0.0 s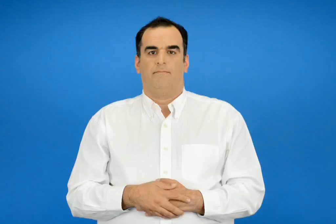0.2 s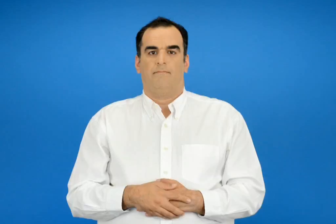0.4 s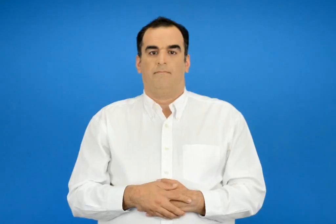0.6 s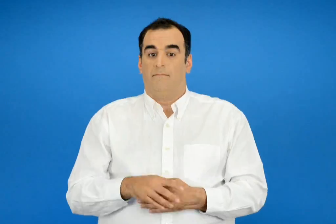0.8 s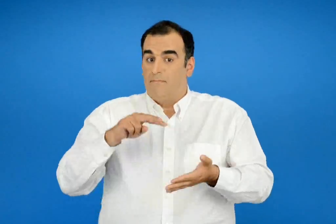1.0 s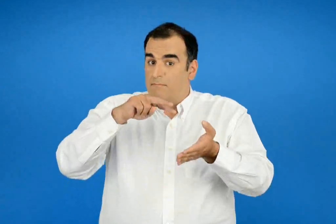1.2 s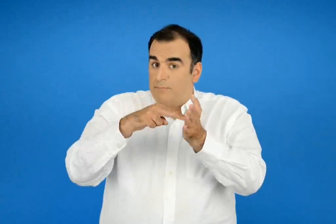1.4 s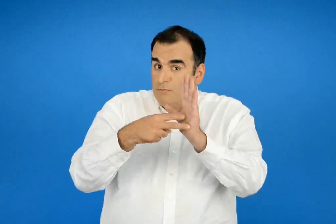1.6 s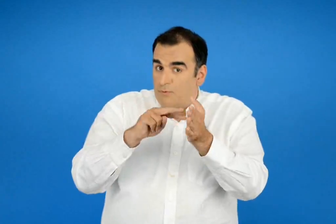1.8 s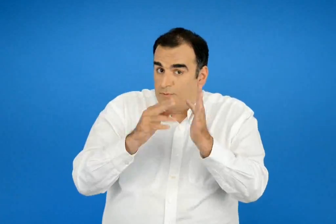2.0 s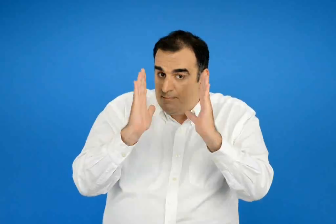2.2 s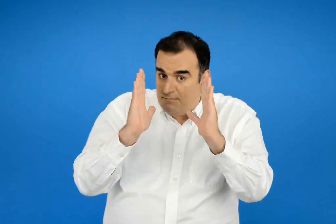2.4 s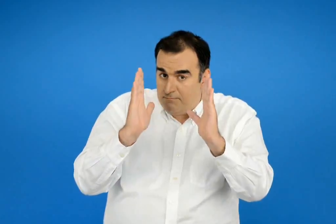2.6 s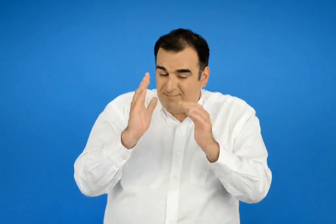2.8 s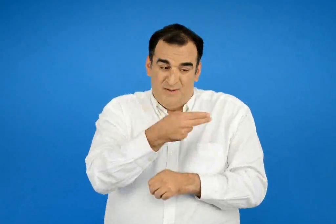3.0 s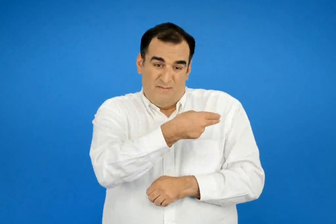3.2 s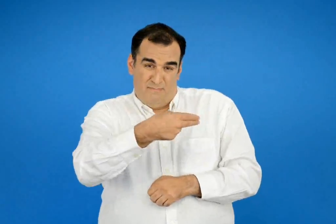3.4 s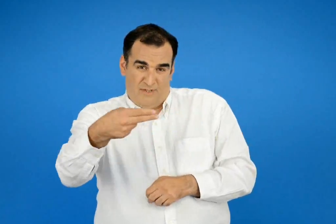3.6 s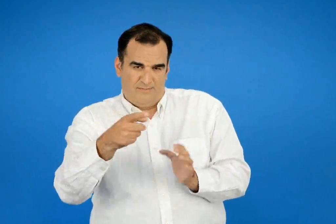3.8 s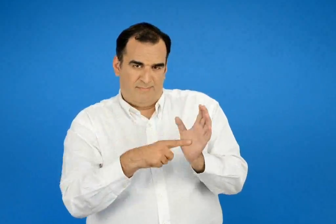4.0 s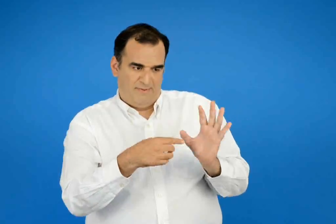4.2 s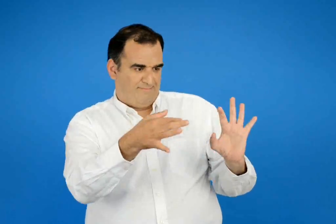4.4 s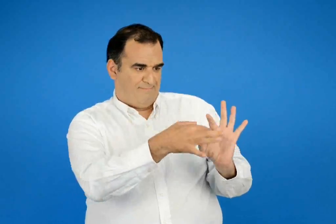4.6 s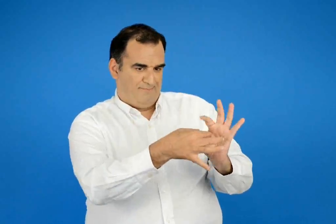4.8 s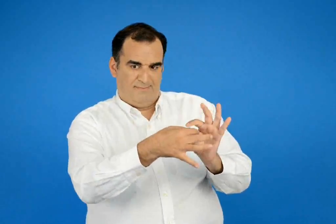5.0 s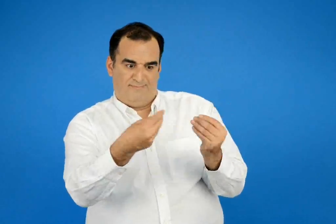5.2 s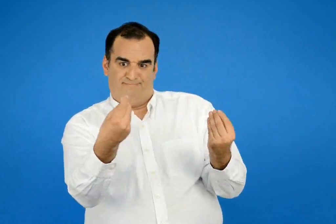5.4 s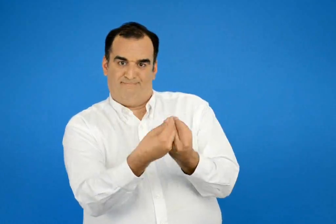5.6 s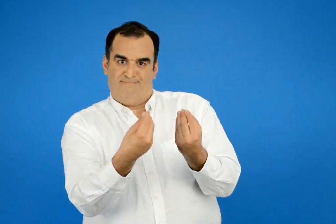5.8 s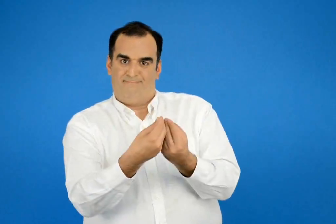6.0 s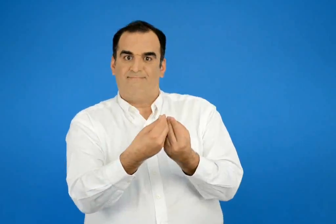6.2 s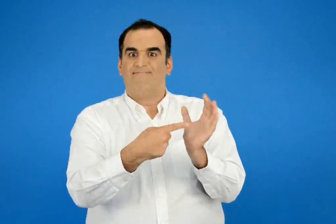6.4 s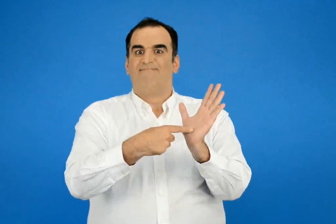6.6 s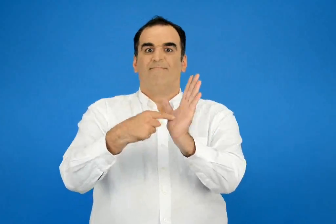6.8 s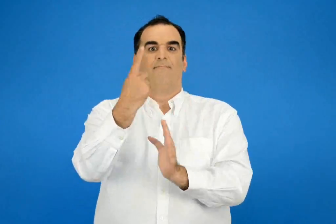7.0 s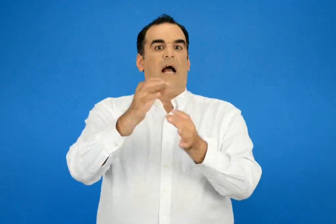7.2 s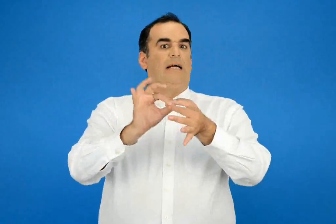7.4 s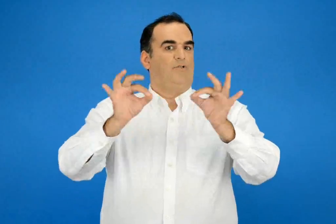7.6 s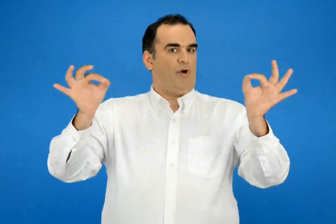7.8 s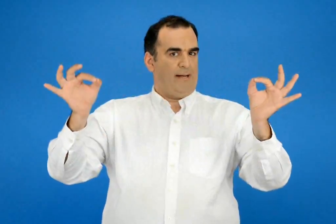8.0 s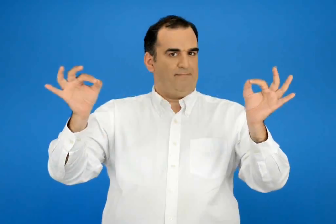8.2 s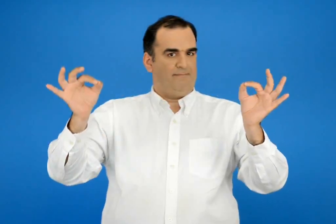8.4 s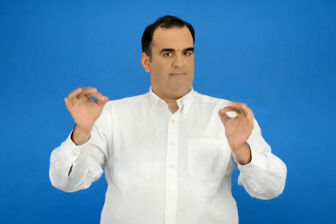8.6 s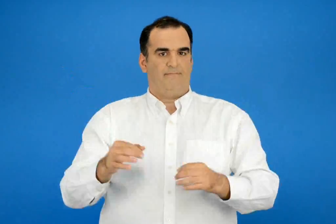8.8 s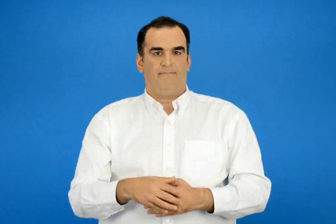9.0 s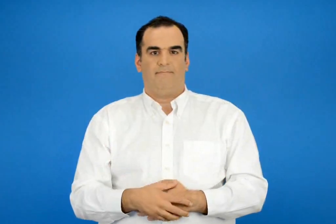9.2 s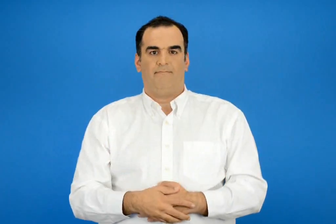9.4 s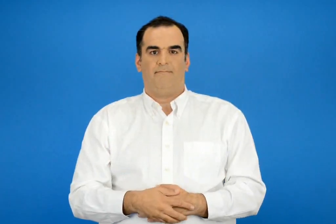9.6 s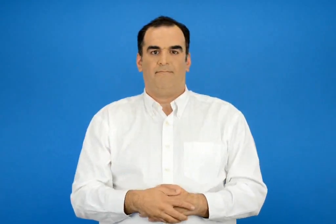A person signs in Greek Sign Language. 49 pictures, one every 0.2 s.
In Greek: προσοχή οι προτάσεις πρέπει ενωμένες να φτιάχνουν μια ιστορία
